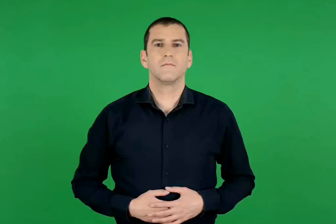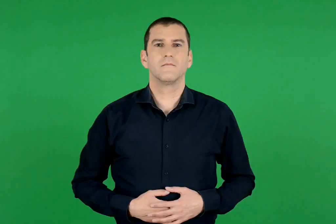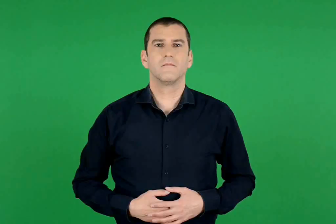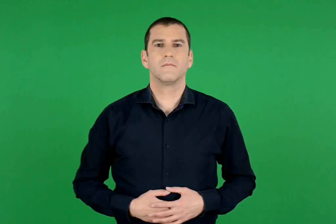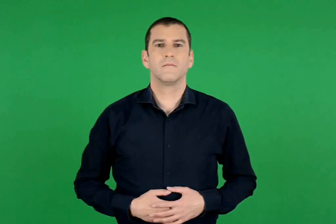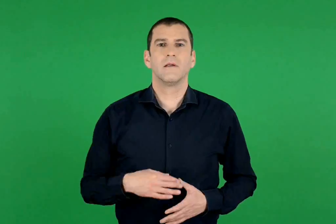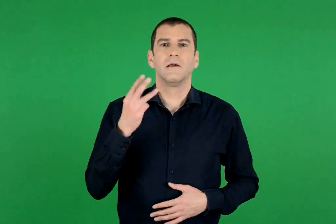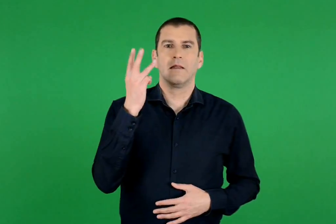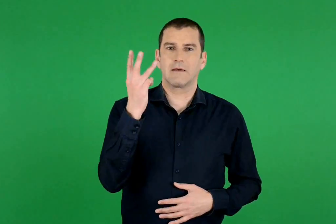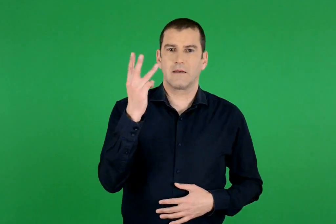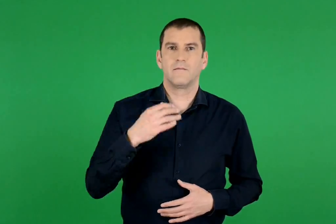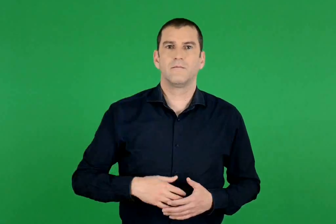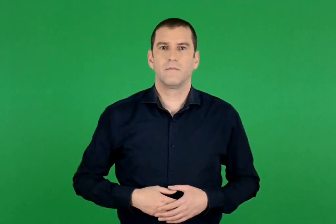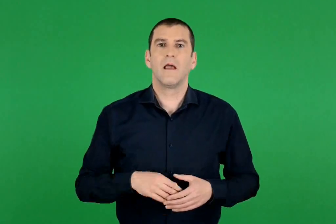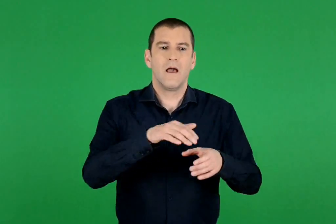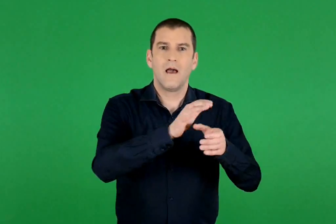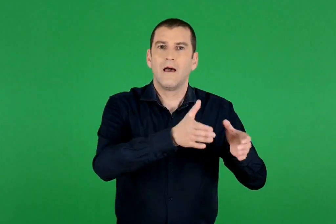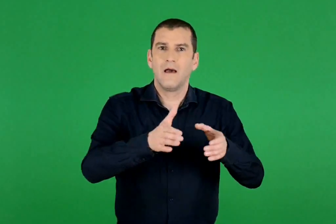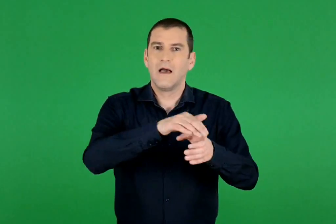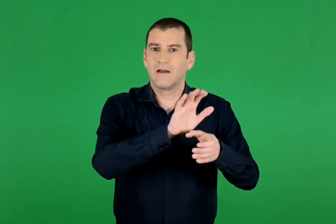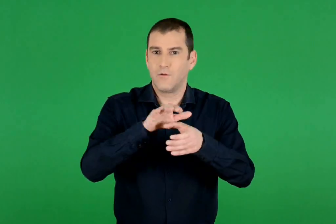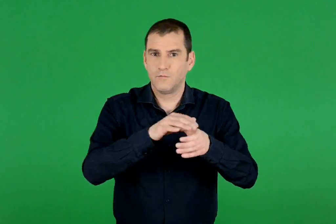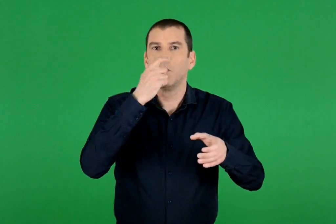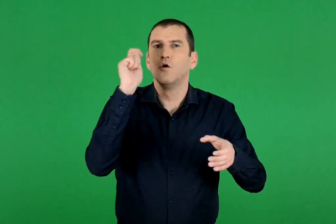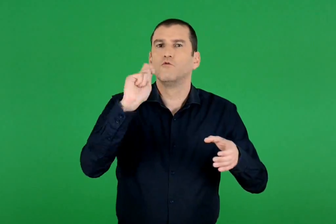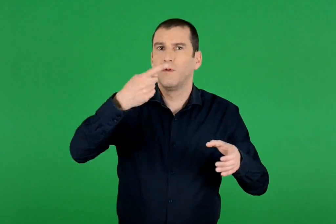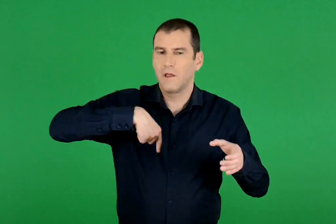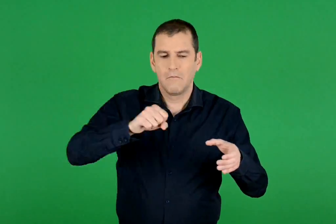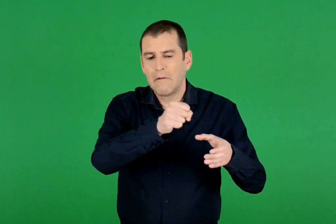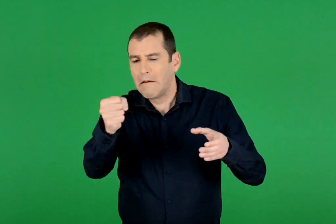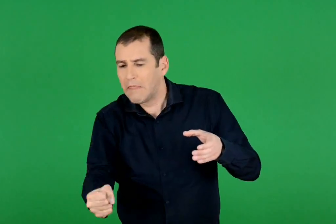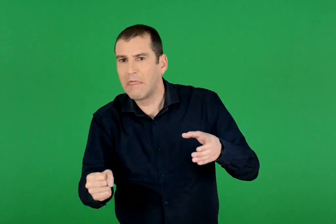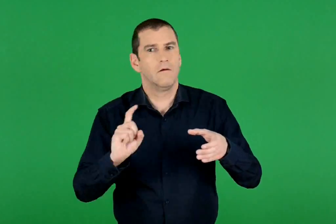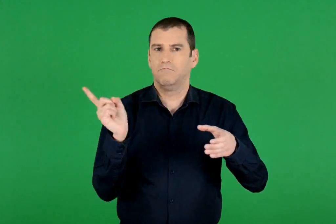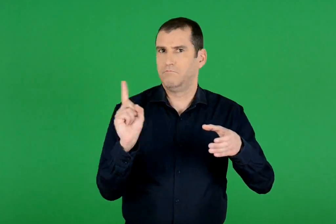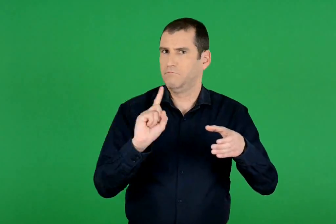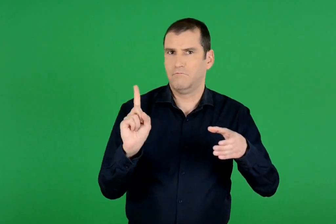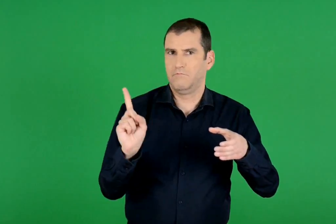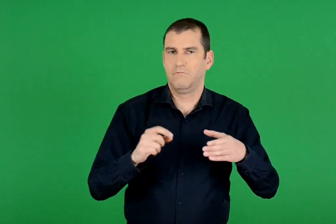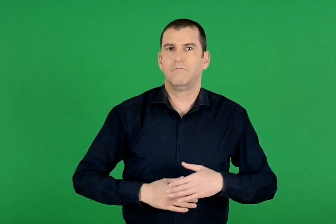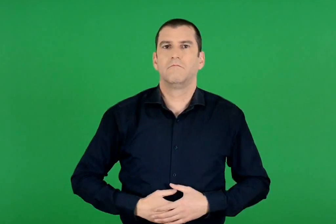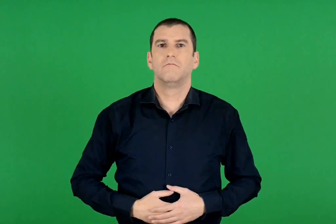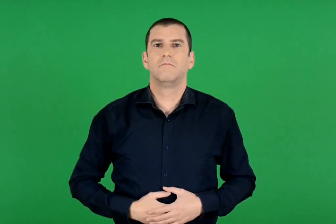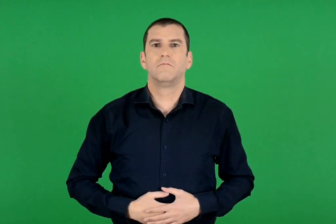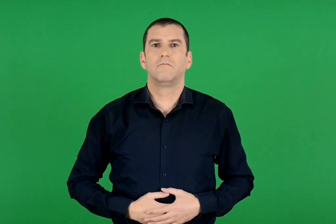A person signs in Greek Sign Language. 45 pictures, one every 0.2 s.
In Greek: 3. δεν αφήνουμε σκουπίδια έξω από τους κάδους
